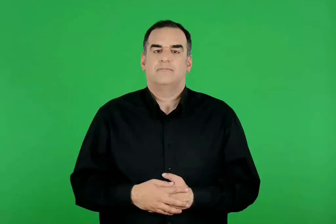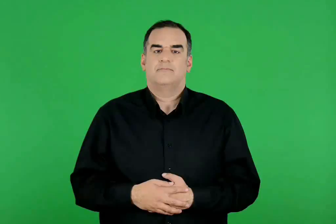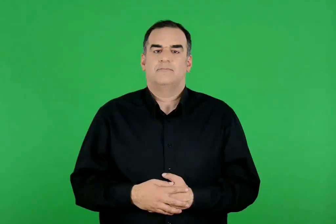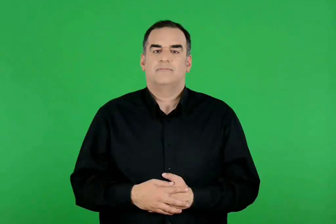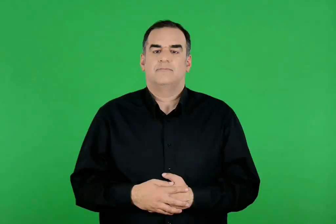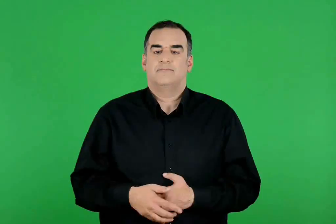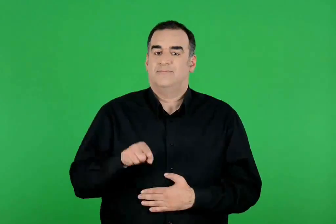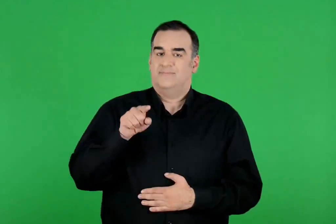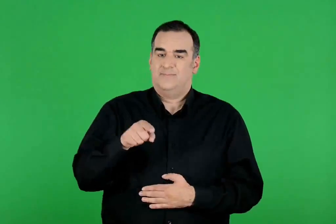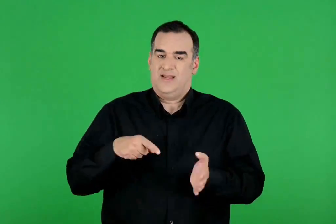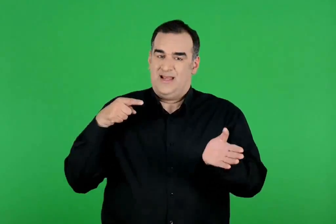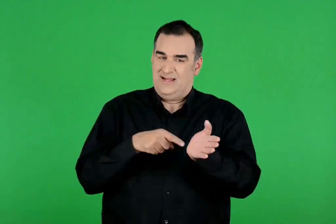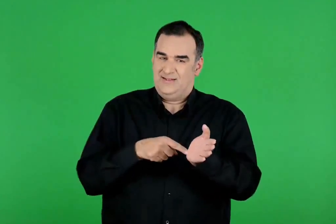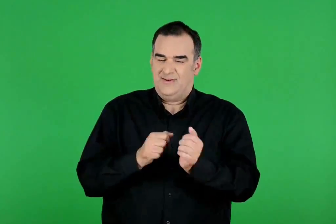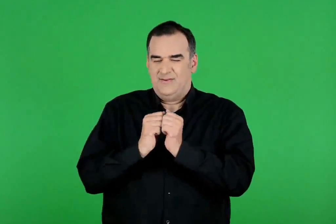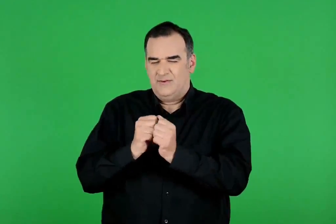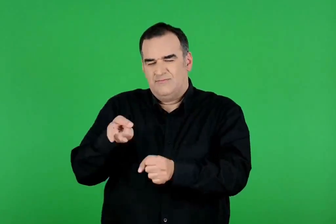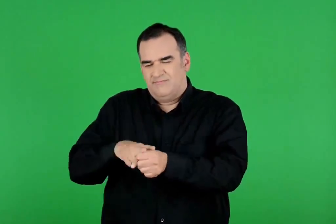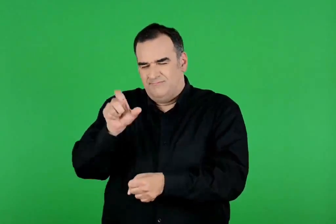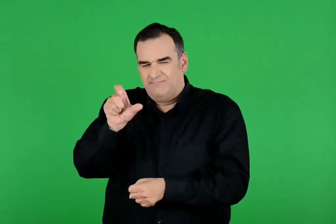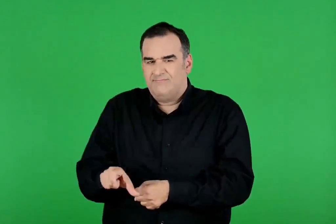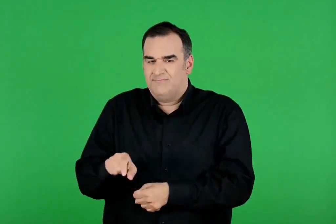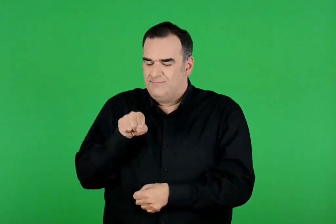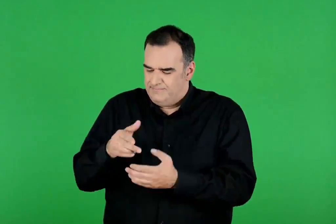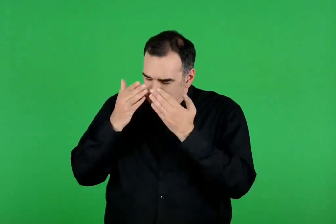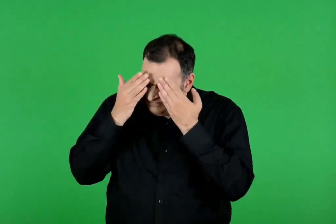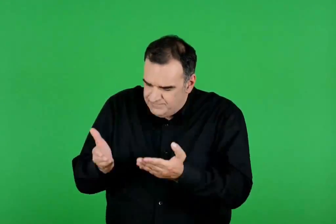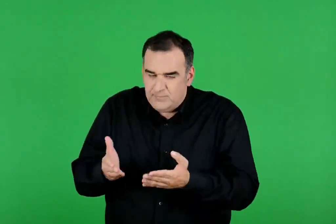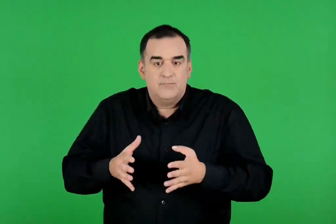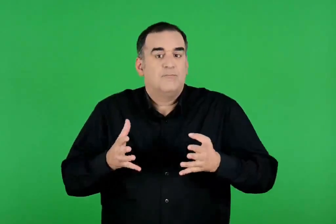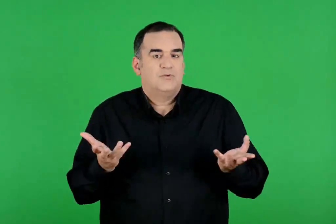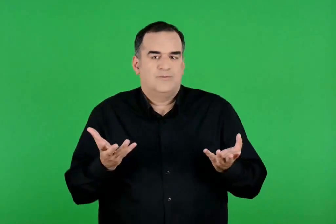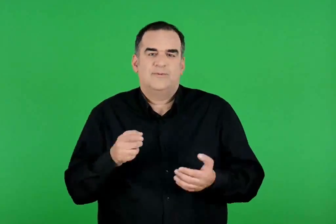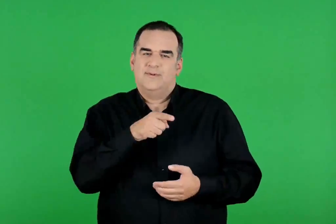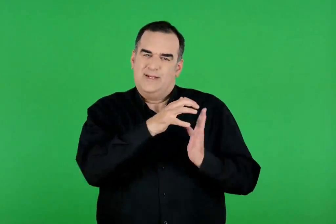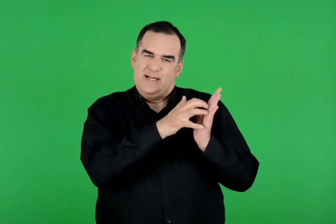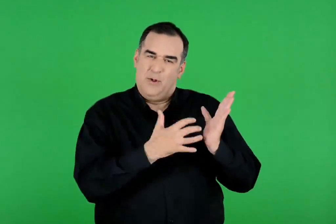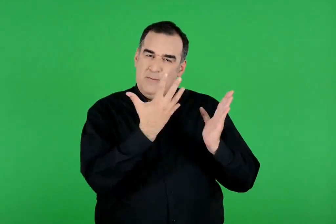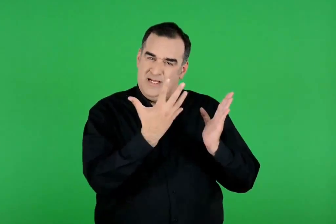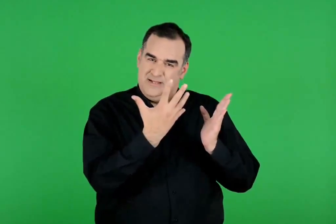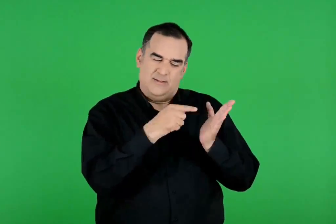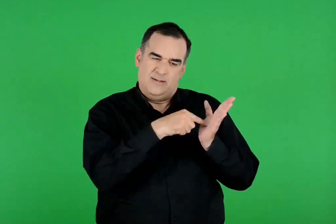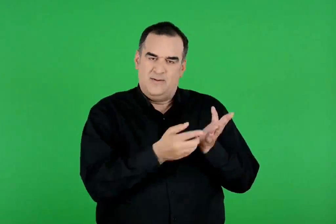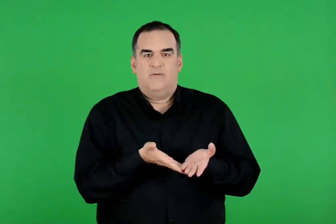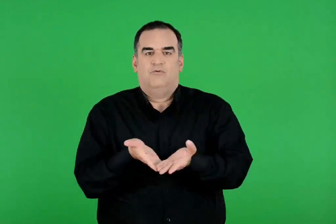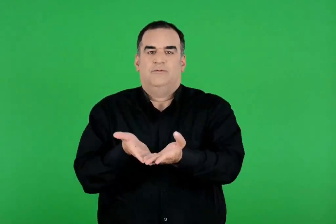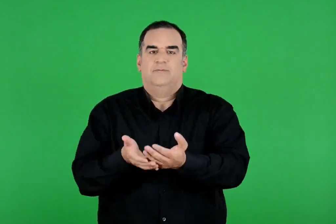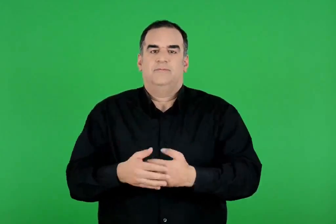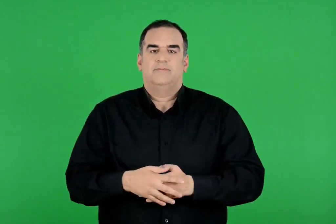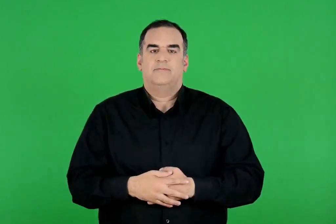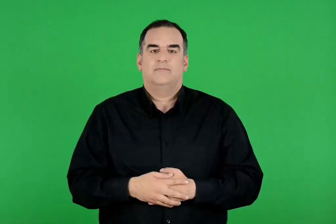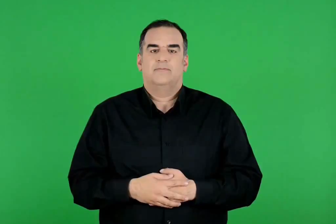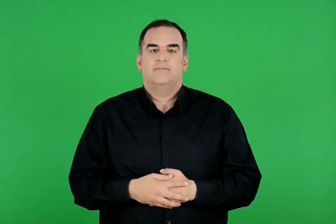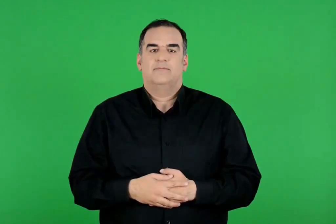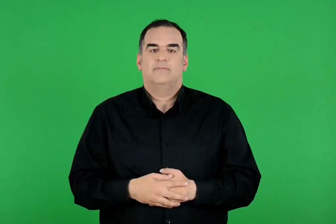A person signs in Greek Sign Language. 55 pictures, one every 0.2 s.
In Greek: πώς τίμησε ο αχιλλέας τον νεκρό φίλο του ; θα σε βοηθήσει το κείμενο 5
